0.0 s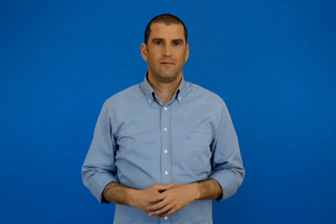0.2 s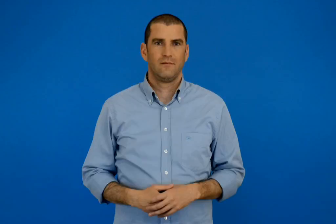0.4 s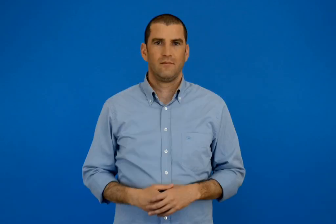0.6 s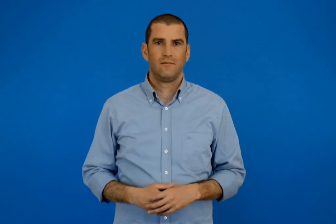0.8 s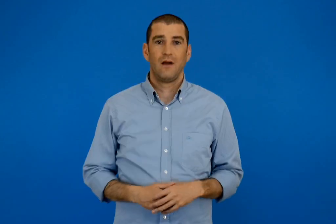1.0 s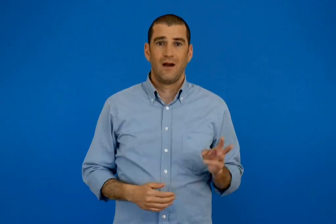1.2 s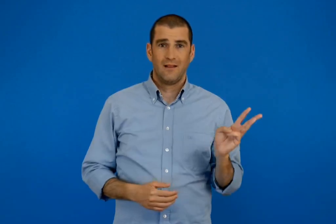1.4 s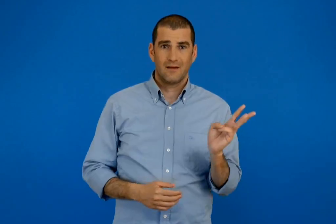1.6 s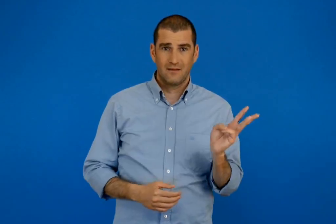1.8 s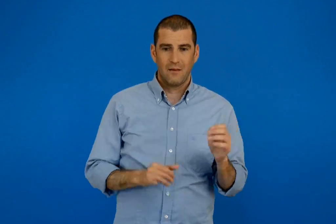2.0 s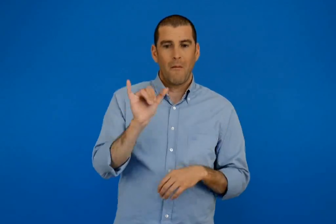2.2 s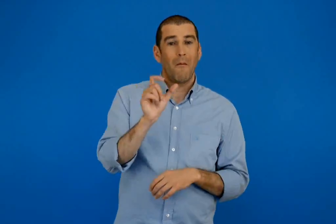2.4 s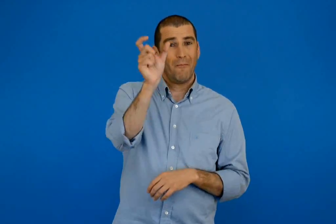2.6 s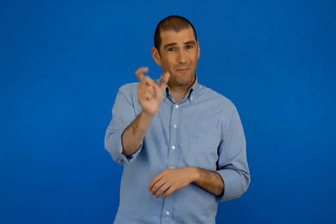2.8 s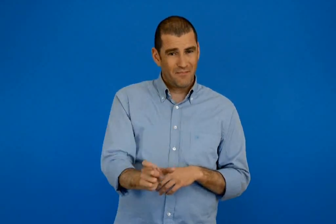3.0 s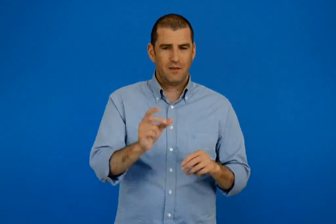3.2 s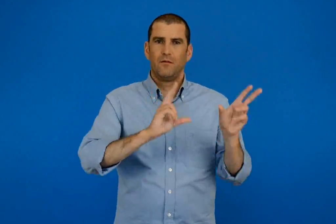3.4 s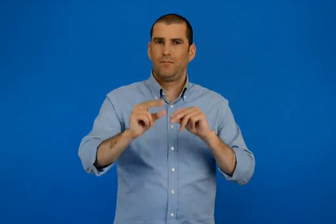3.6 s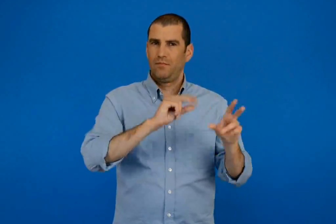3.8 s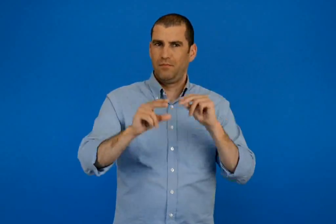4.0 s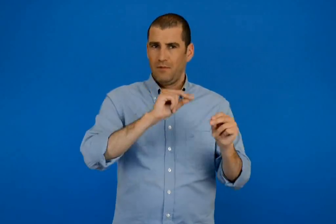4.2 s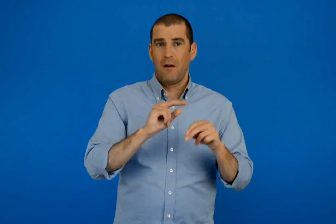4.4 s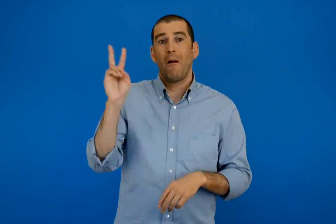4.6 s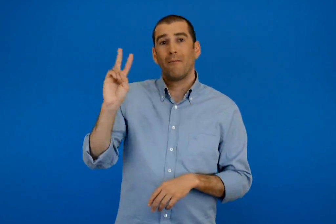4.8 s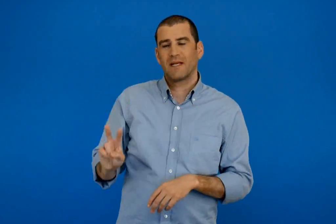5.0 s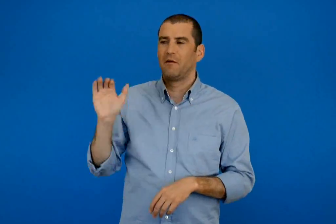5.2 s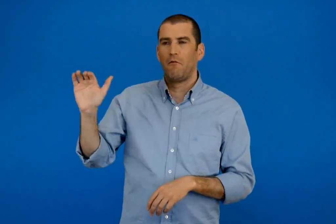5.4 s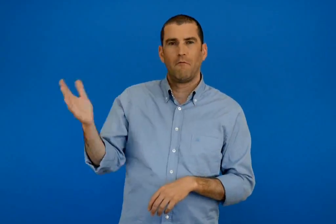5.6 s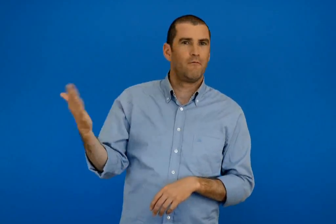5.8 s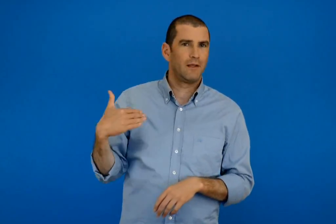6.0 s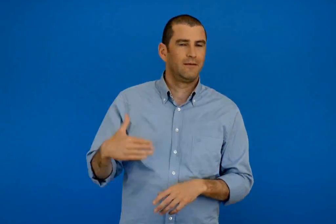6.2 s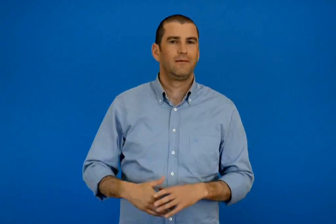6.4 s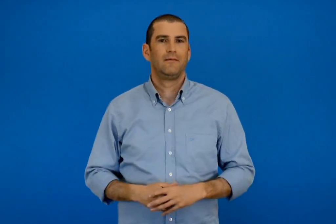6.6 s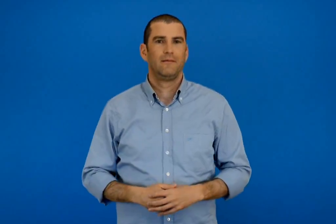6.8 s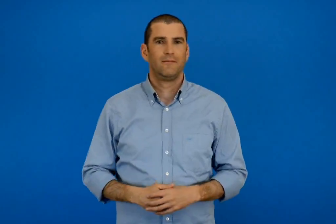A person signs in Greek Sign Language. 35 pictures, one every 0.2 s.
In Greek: με την πέμπτη κουβεντιάζουν την παρασκευή φωνάζουν
